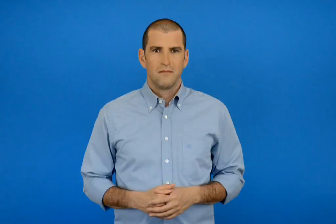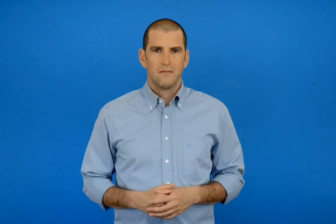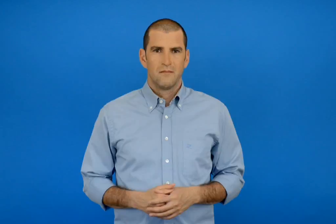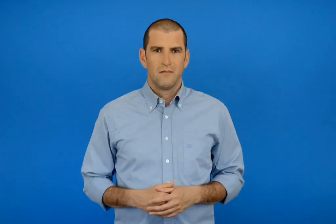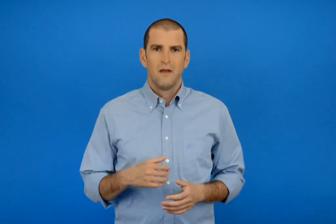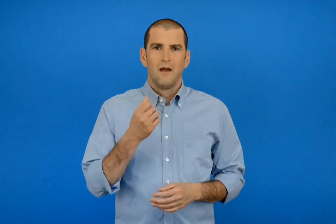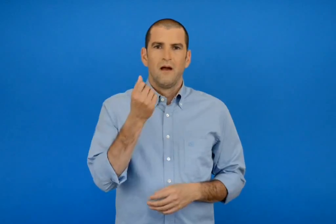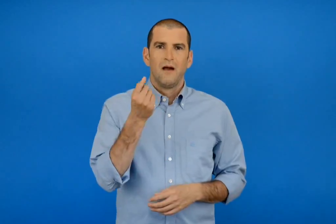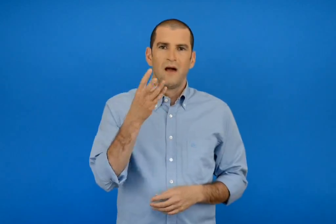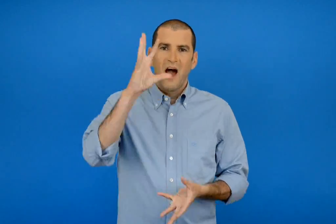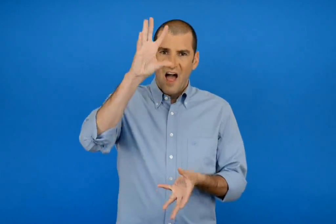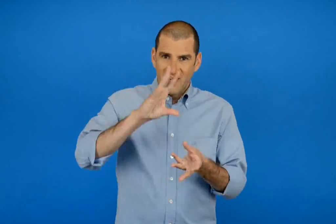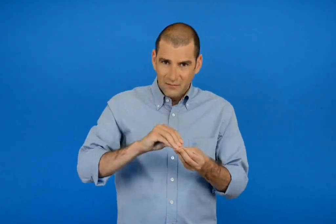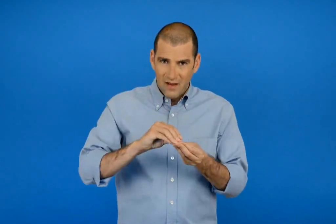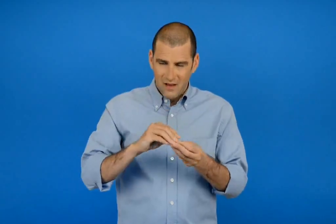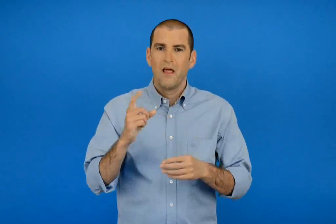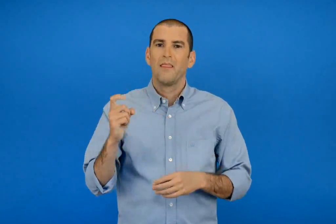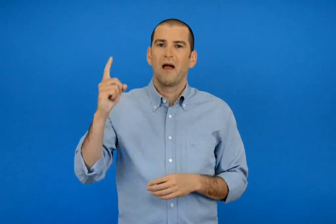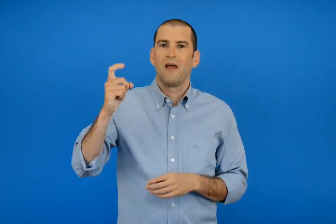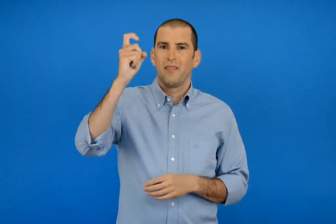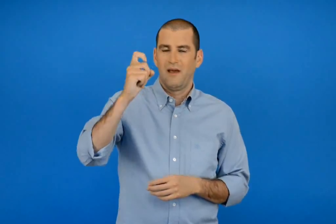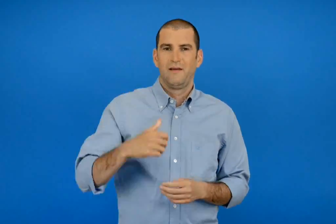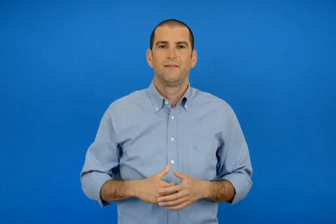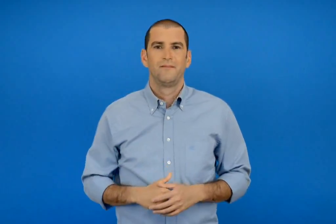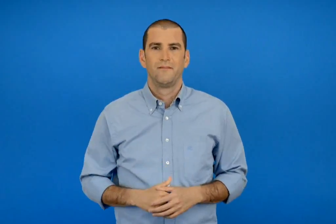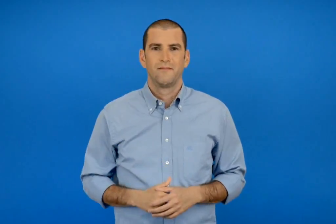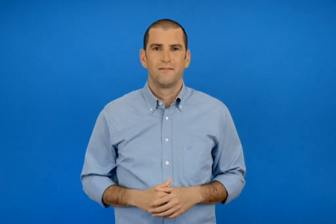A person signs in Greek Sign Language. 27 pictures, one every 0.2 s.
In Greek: υπολογίζω αθροίσματα με δεκάδες
